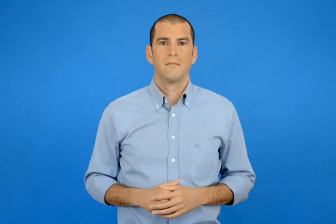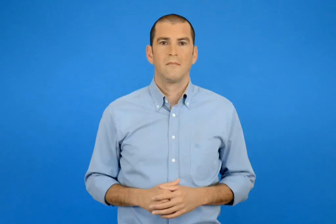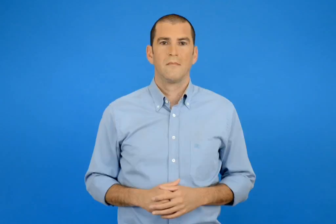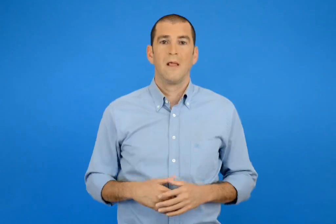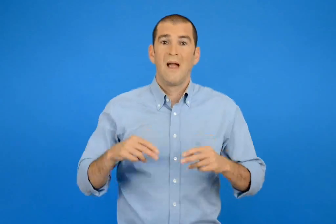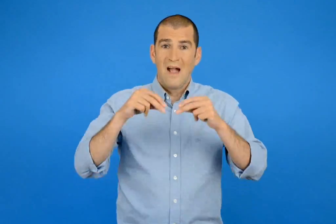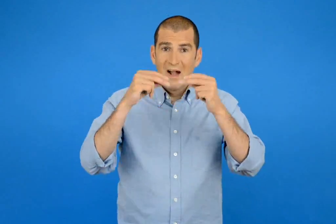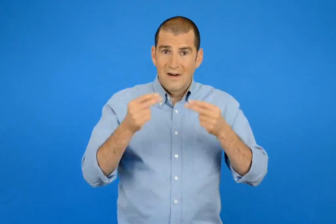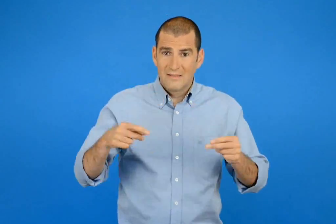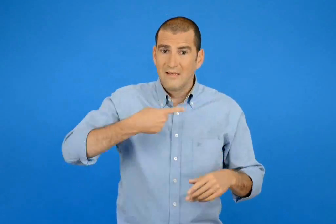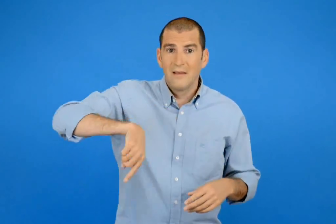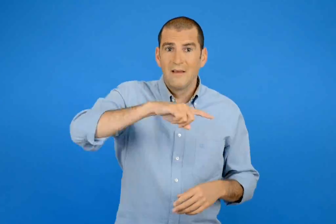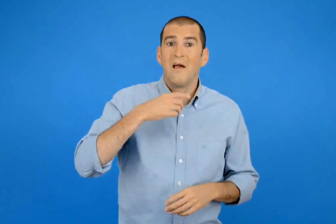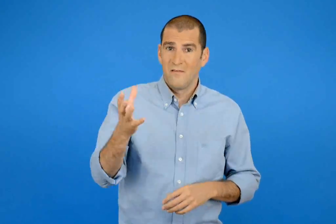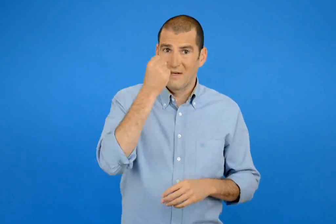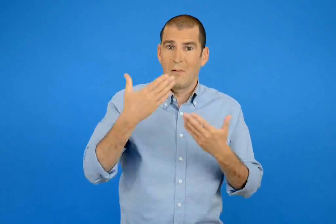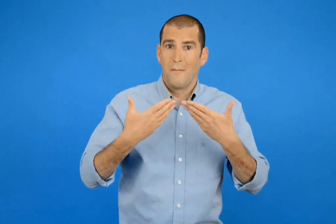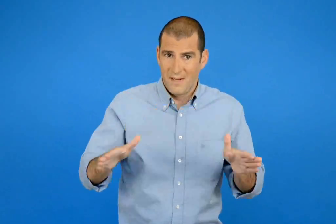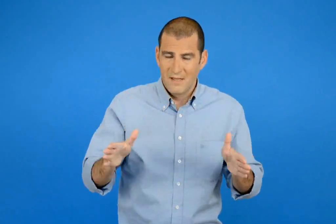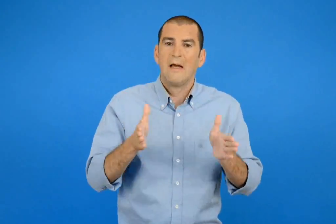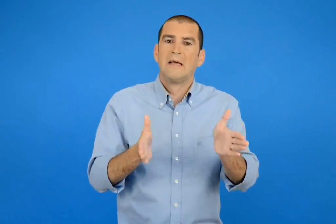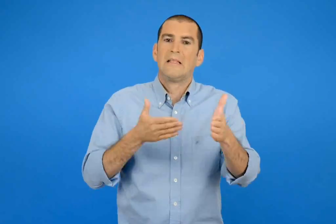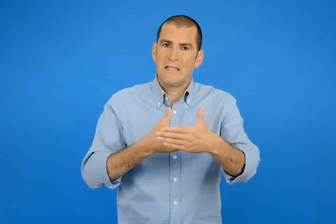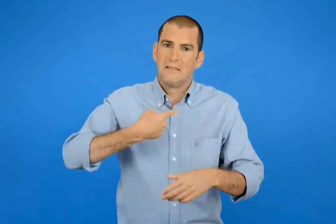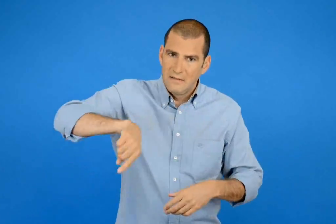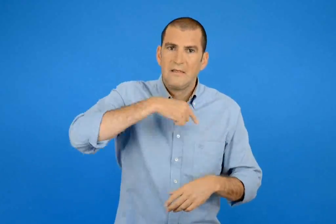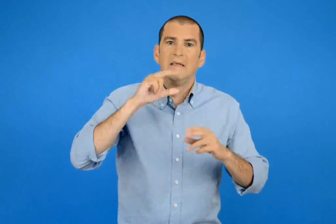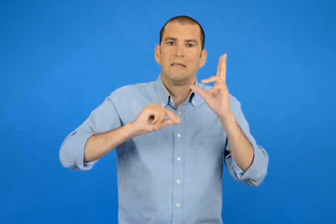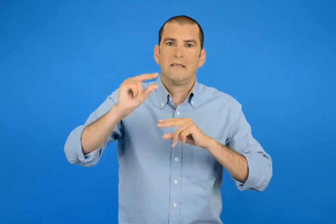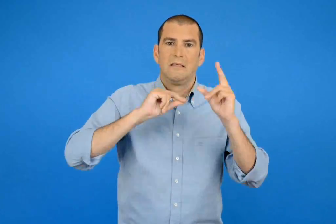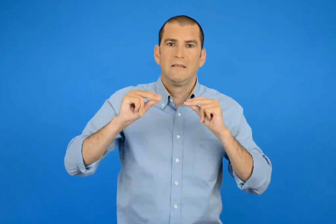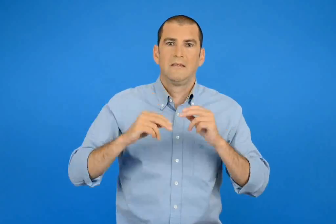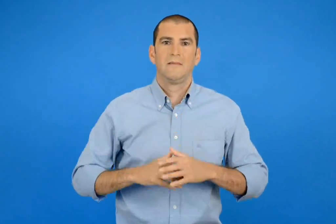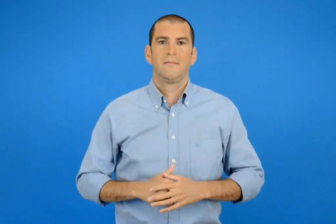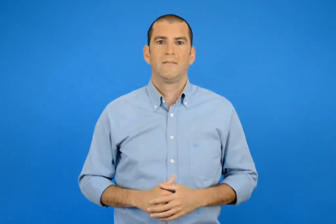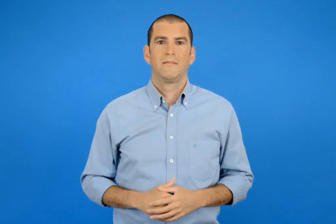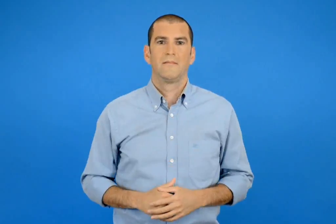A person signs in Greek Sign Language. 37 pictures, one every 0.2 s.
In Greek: συζητάμε στην τάξη τη λύση που βρήκαμε
